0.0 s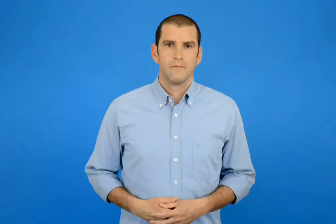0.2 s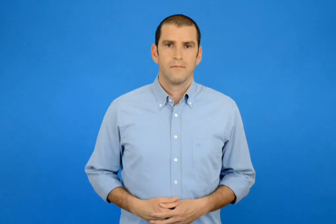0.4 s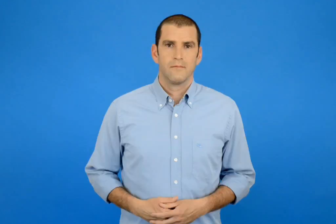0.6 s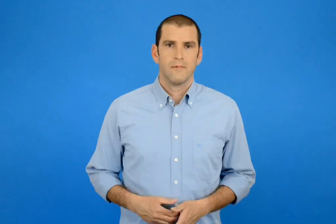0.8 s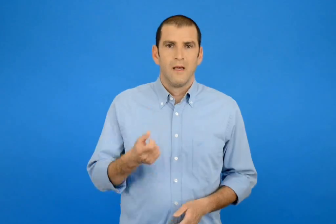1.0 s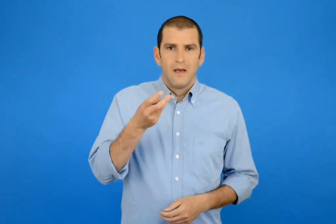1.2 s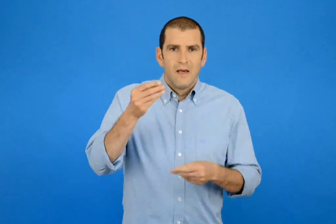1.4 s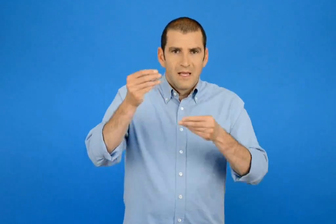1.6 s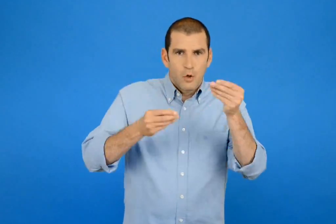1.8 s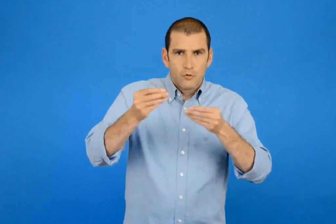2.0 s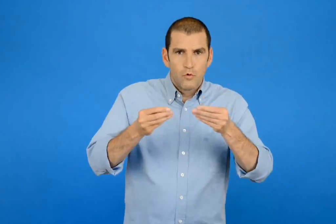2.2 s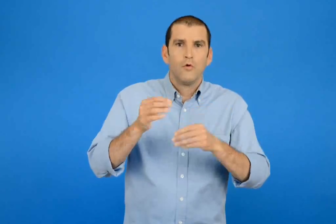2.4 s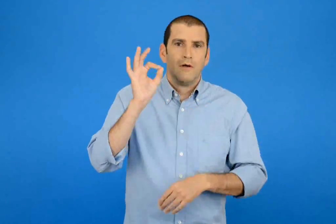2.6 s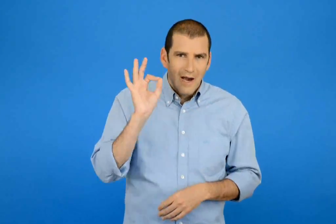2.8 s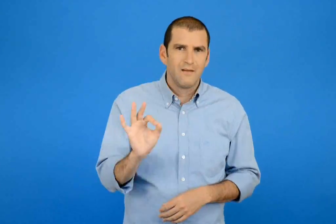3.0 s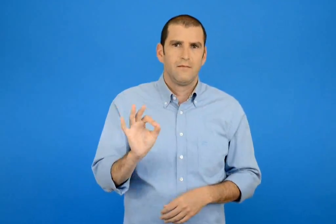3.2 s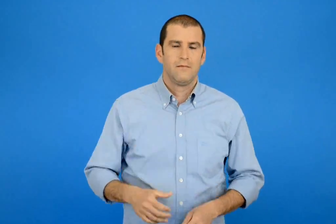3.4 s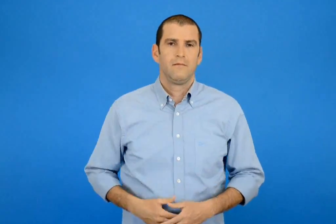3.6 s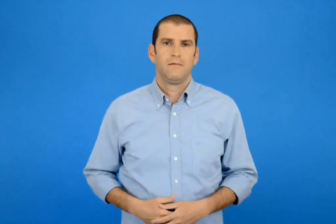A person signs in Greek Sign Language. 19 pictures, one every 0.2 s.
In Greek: υπολογίζω με ακρίβεια
